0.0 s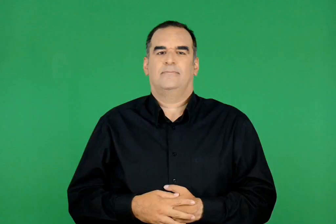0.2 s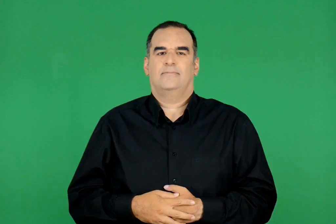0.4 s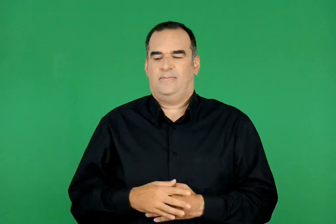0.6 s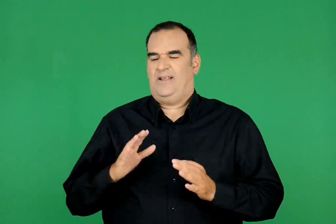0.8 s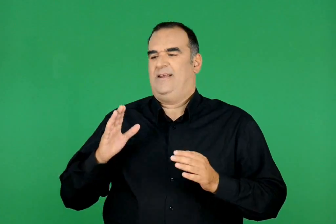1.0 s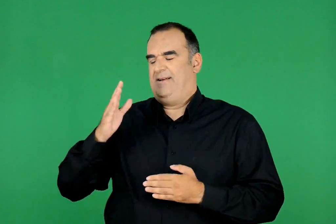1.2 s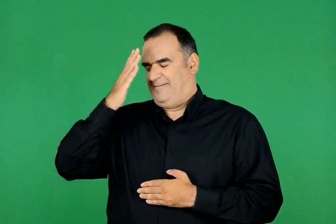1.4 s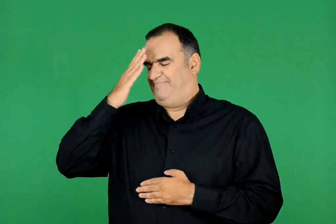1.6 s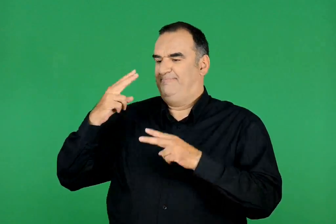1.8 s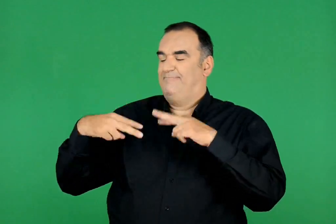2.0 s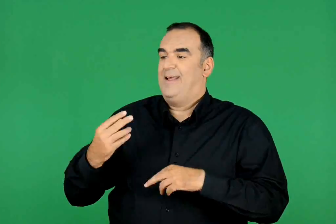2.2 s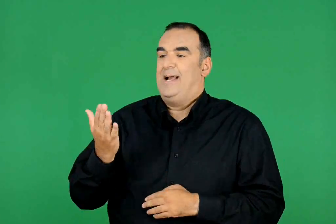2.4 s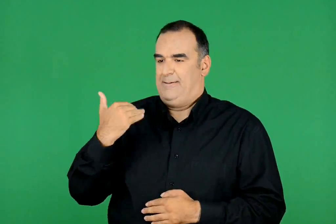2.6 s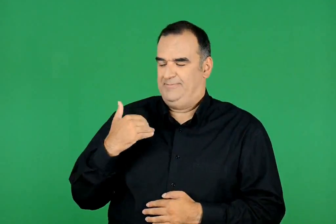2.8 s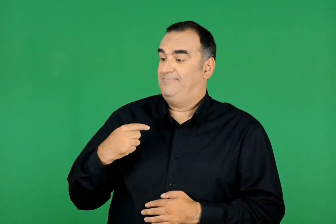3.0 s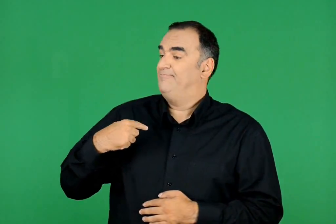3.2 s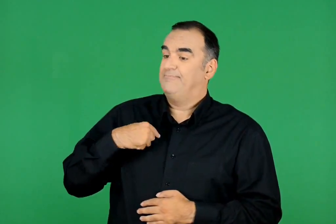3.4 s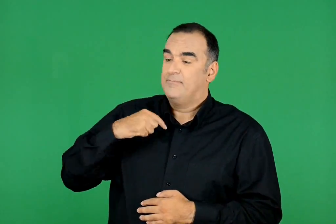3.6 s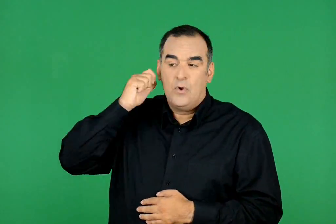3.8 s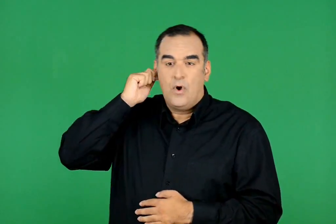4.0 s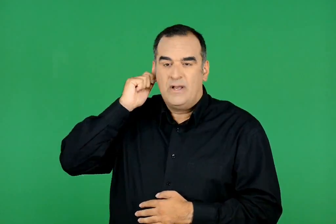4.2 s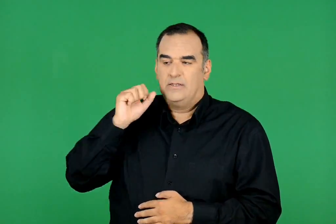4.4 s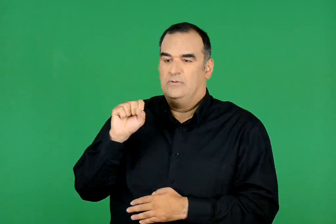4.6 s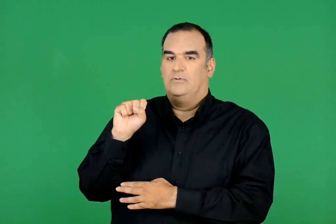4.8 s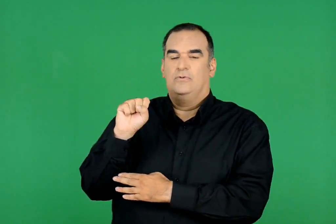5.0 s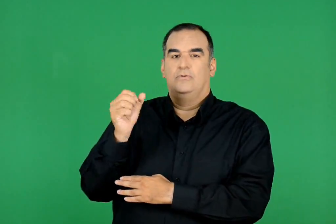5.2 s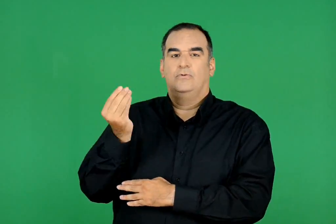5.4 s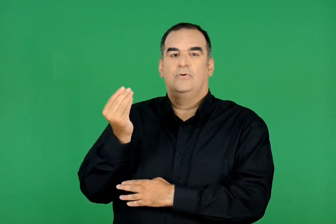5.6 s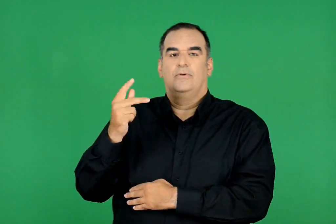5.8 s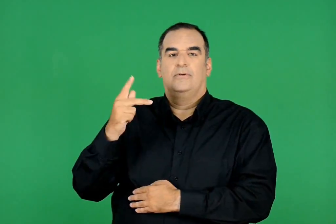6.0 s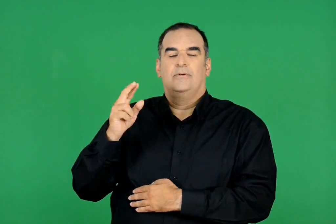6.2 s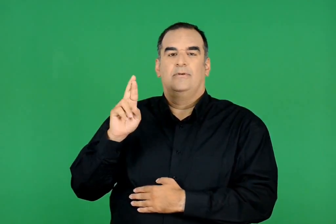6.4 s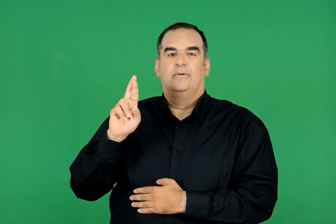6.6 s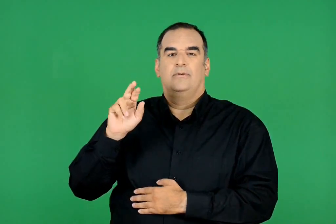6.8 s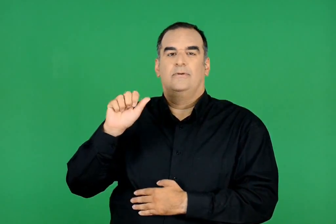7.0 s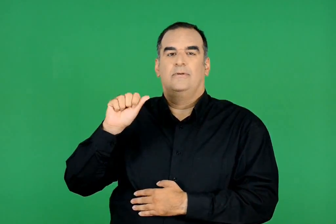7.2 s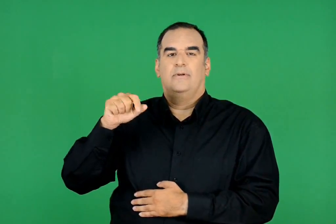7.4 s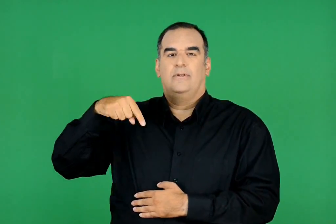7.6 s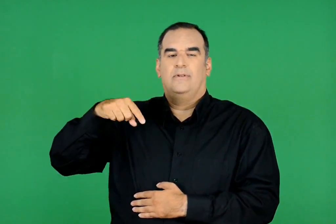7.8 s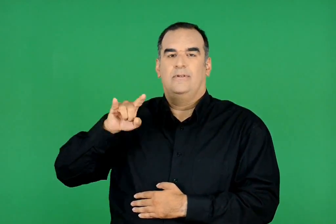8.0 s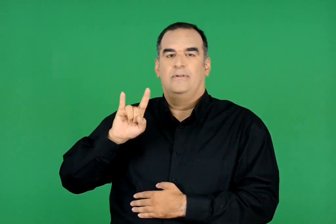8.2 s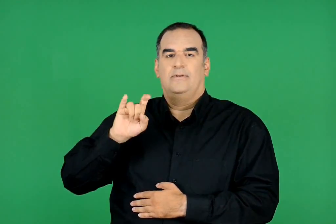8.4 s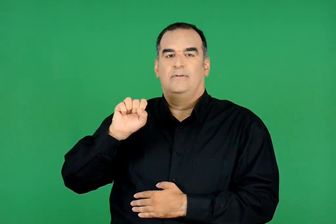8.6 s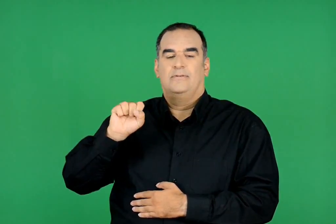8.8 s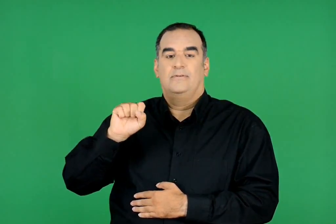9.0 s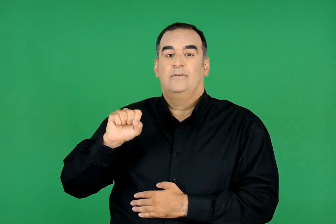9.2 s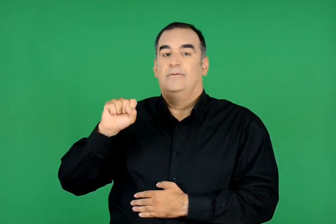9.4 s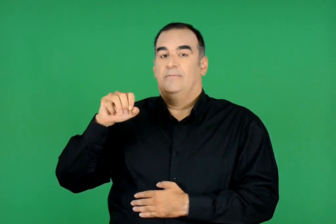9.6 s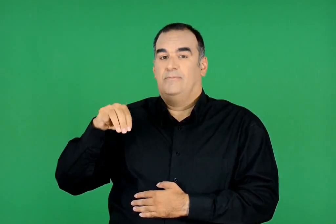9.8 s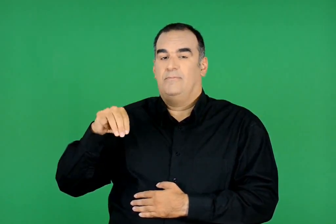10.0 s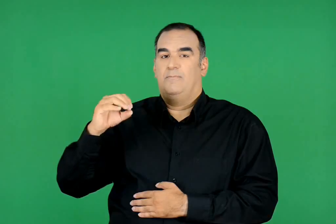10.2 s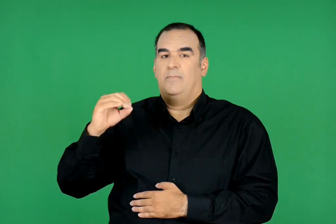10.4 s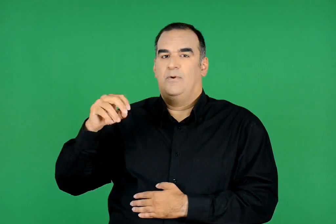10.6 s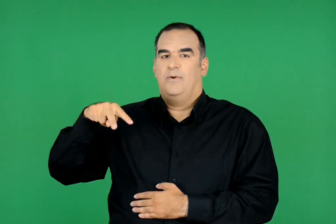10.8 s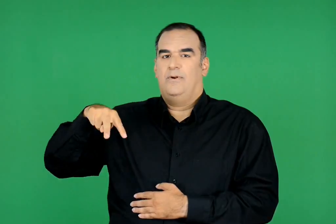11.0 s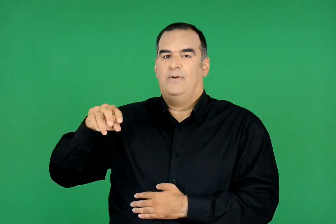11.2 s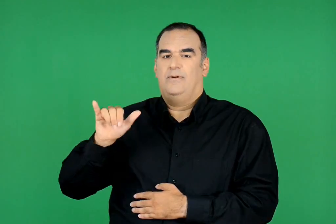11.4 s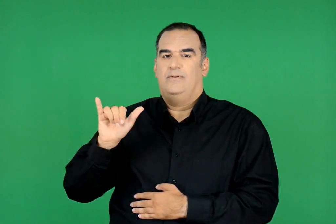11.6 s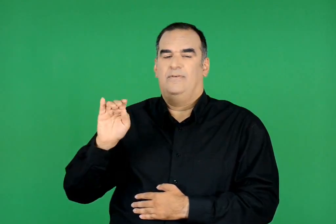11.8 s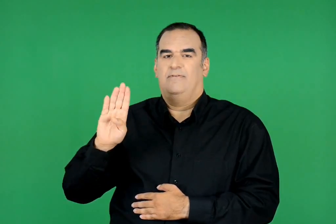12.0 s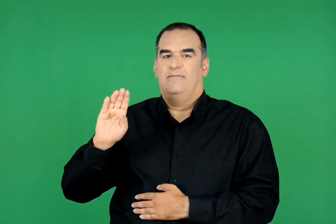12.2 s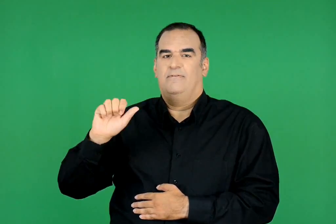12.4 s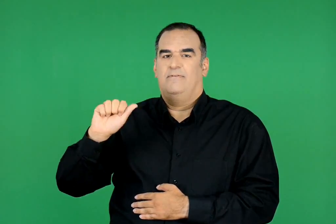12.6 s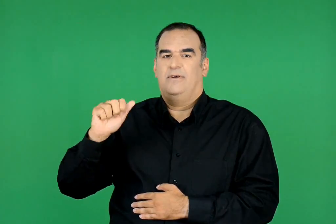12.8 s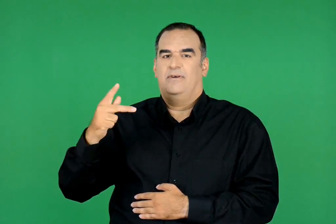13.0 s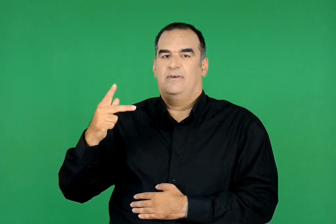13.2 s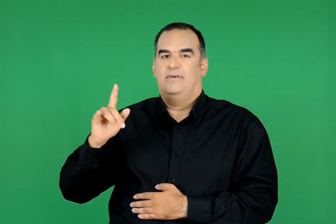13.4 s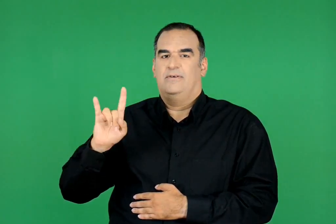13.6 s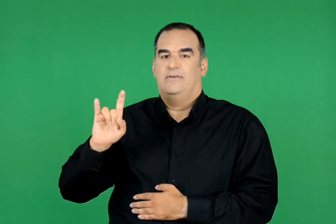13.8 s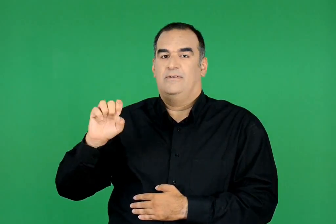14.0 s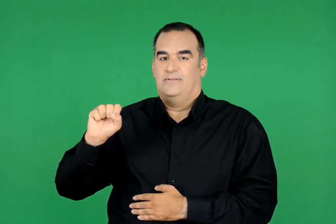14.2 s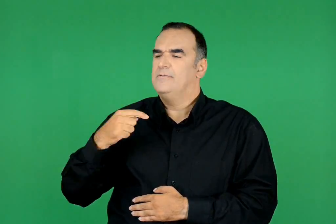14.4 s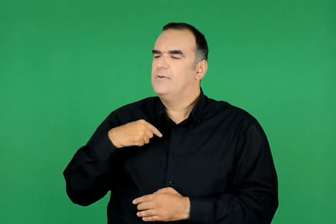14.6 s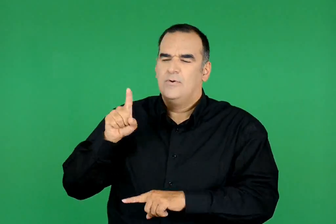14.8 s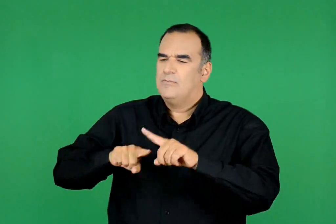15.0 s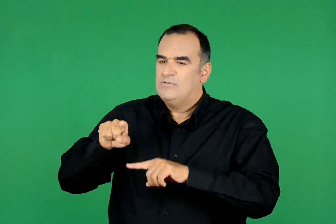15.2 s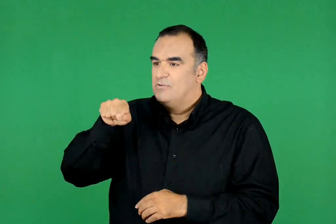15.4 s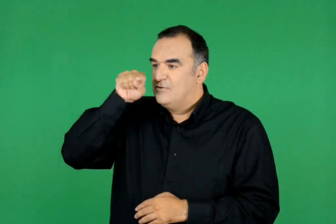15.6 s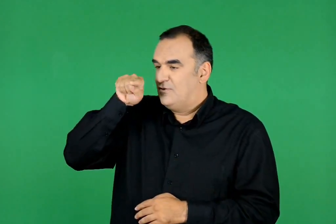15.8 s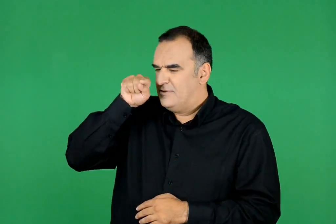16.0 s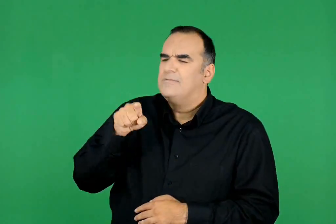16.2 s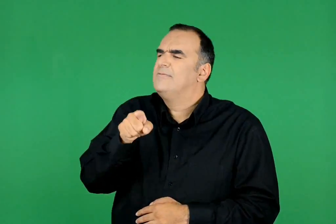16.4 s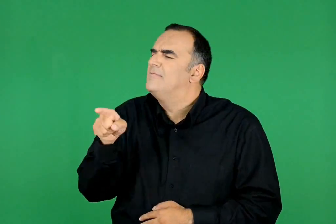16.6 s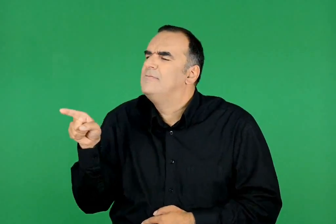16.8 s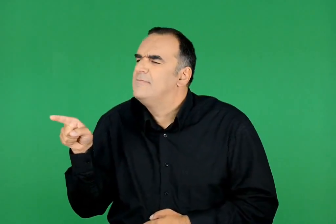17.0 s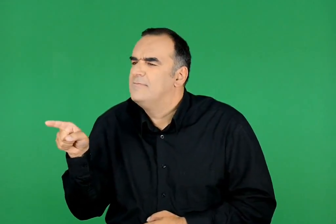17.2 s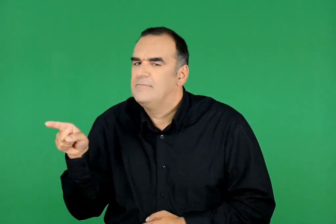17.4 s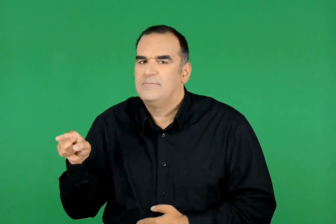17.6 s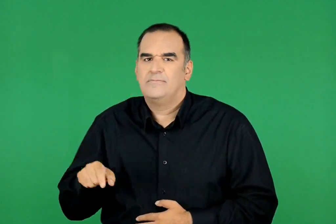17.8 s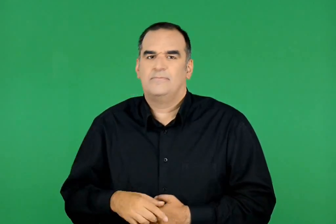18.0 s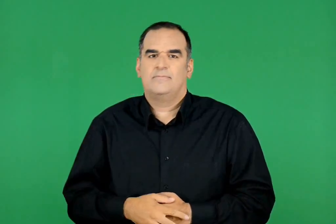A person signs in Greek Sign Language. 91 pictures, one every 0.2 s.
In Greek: α , δε συστηθήκαμε είμαι ο σωκράτης μολυβάκης . σειρά σας τώρα
